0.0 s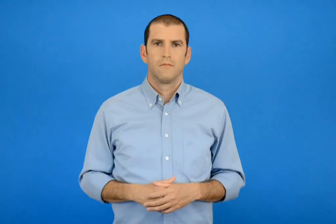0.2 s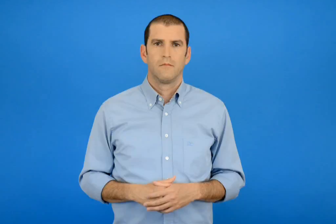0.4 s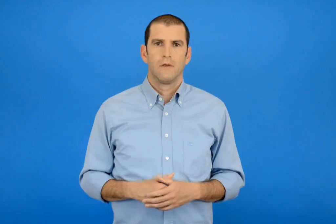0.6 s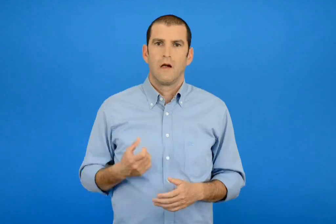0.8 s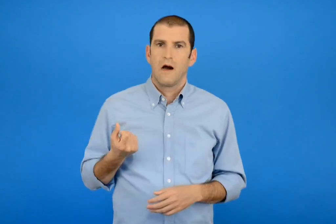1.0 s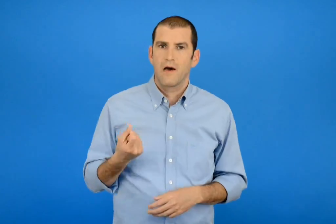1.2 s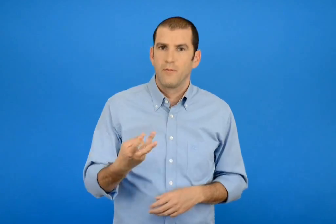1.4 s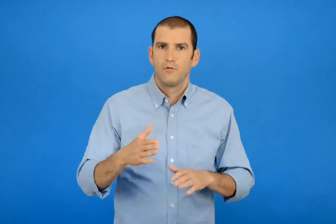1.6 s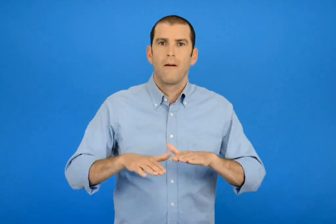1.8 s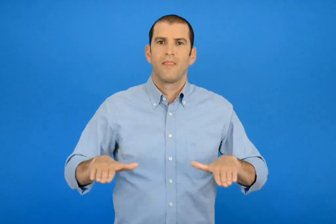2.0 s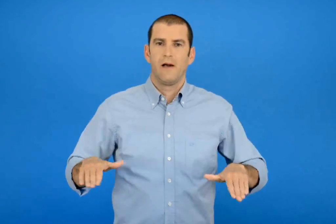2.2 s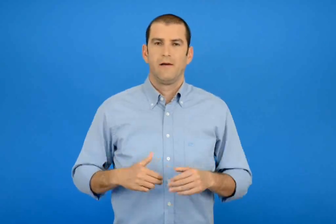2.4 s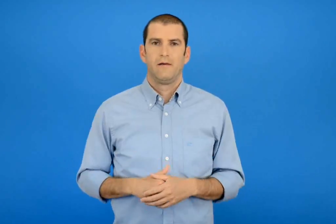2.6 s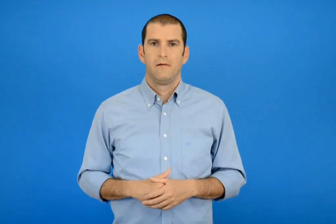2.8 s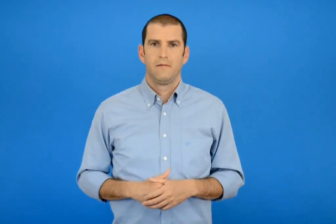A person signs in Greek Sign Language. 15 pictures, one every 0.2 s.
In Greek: αριθμός παιδιών
